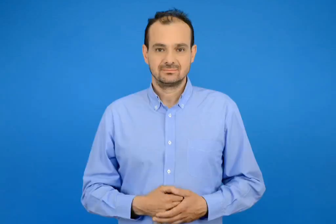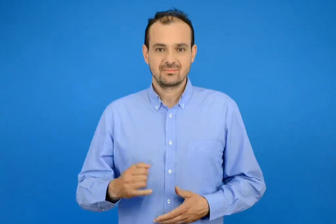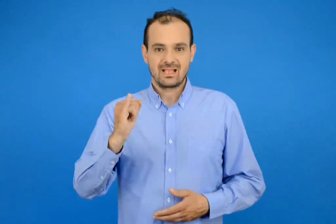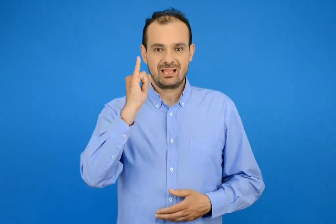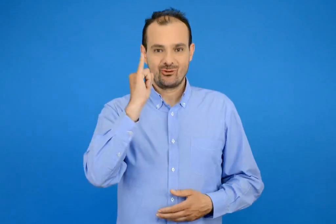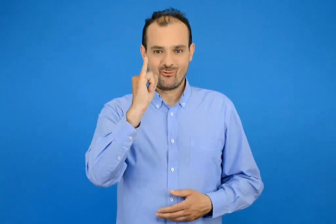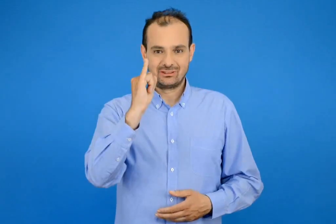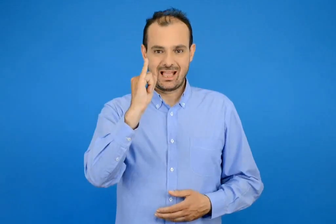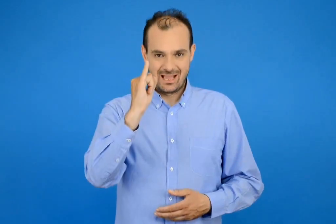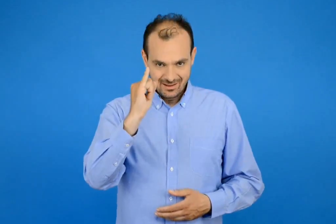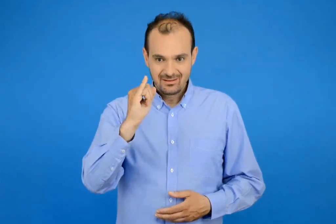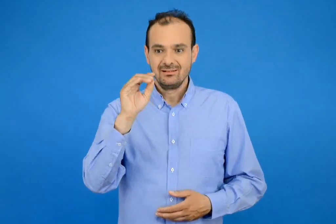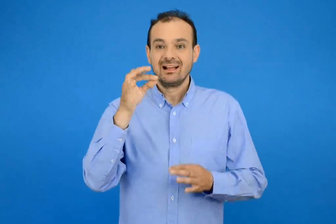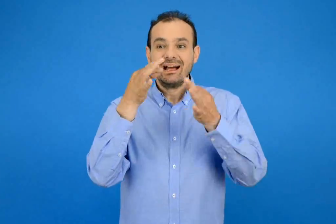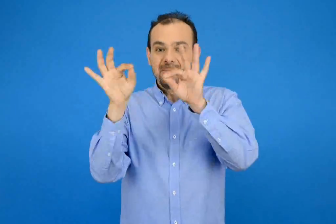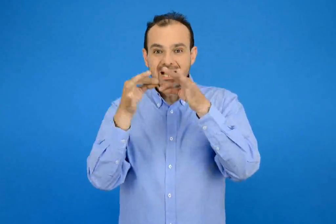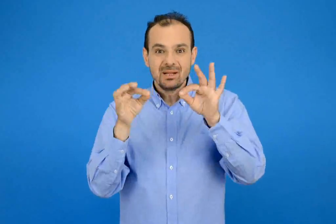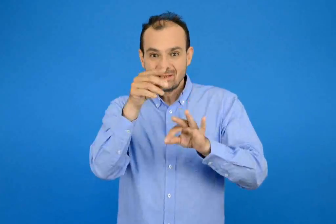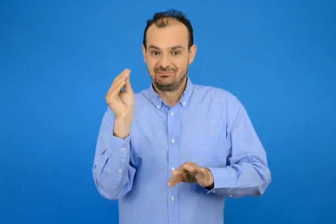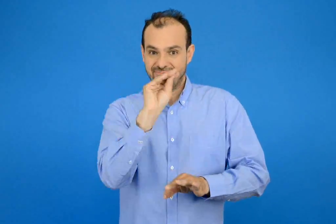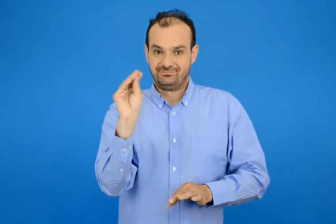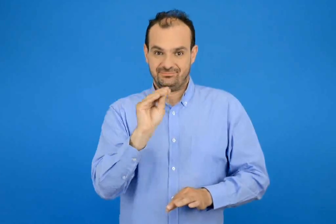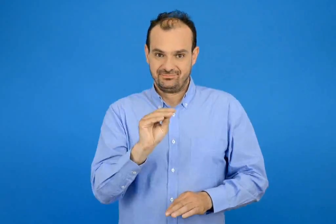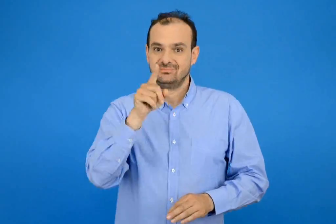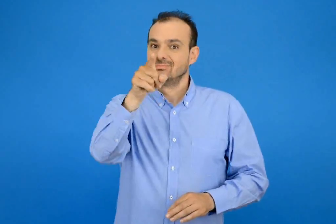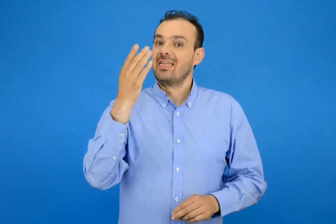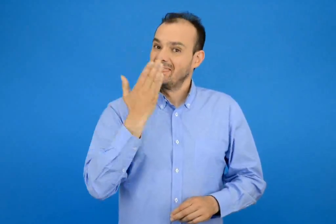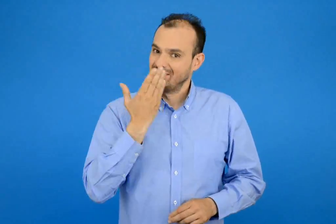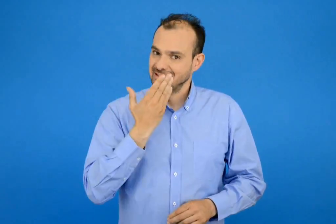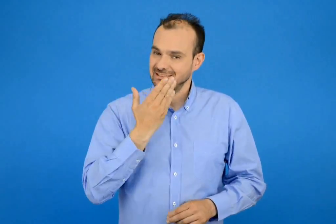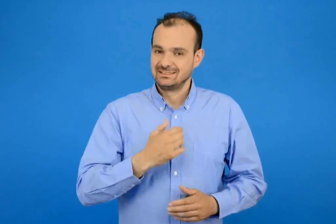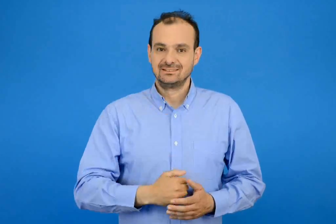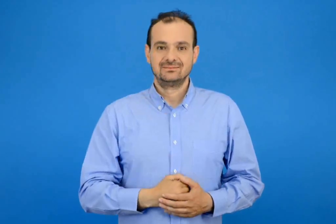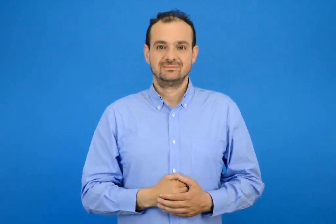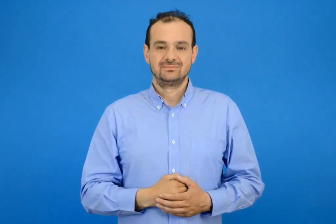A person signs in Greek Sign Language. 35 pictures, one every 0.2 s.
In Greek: συμπλήρωσε τα ι που λείπουν και διάβασε
